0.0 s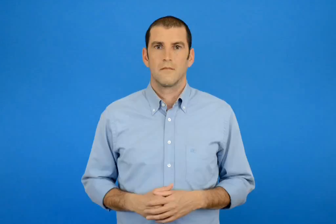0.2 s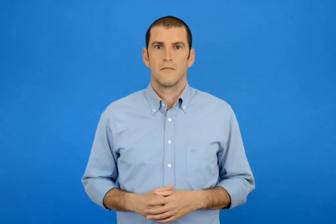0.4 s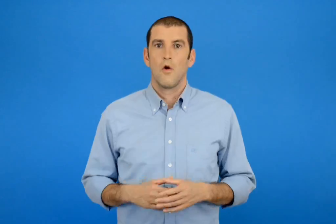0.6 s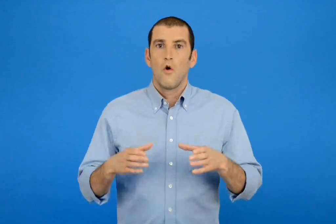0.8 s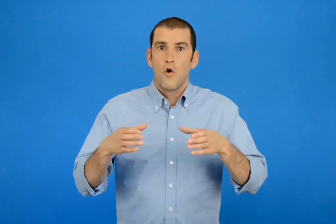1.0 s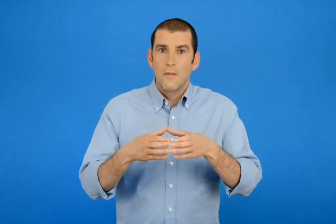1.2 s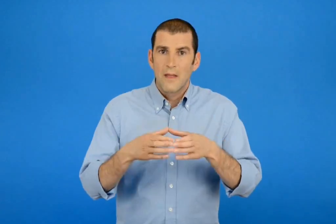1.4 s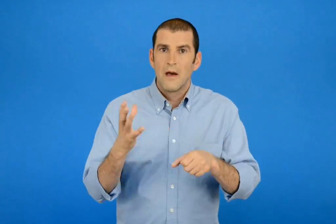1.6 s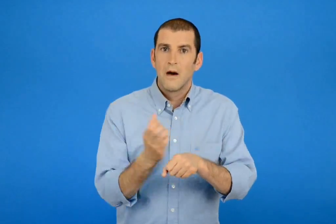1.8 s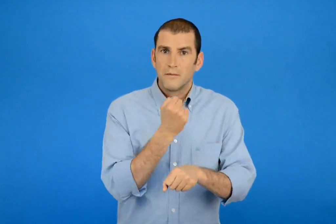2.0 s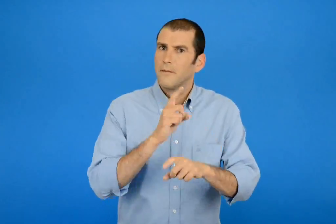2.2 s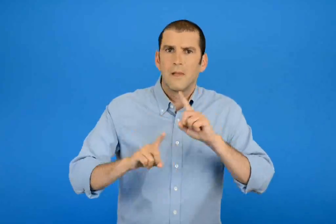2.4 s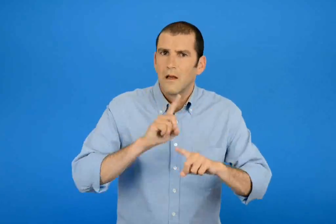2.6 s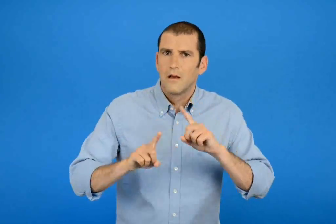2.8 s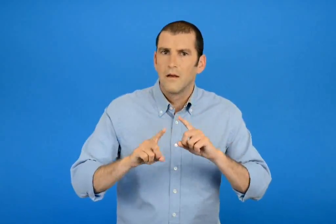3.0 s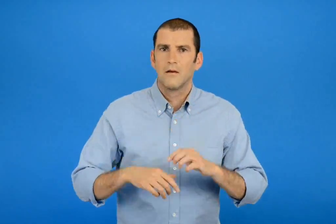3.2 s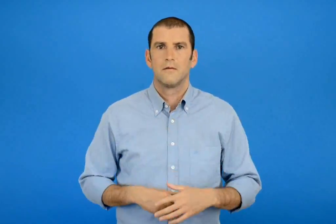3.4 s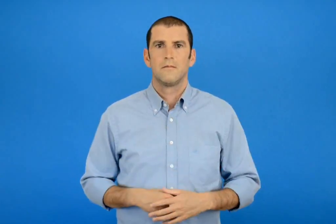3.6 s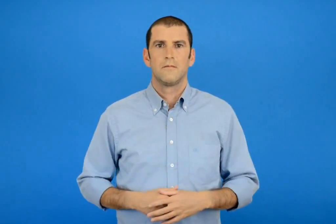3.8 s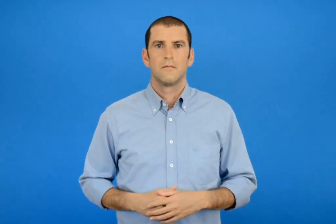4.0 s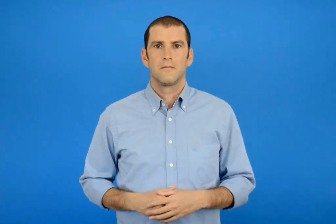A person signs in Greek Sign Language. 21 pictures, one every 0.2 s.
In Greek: ποιά ομάδα κέρδισε ;
